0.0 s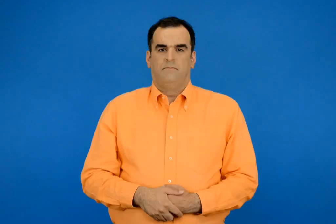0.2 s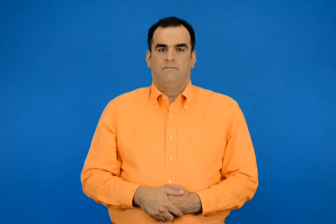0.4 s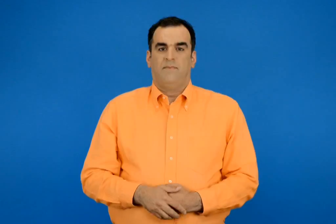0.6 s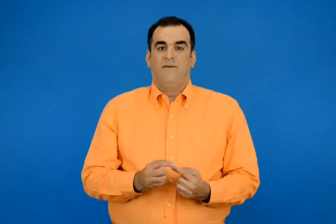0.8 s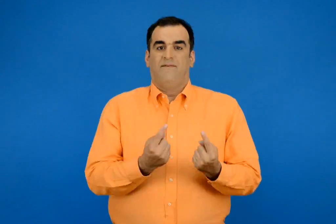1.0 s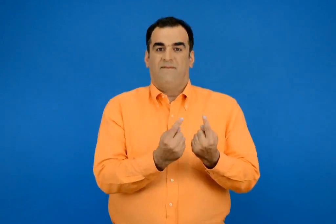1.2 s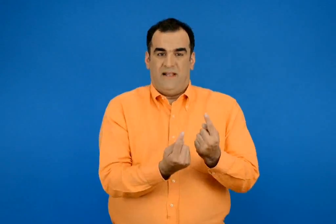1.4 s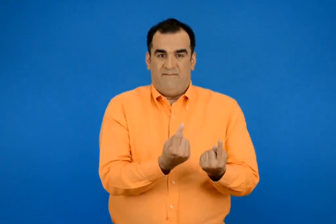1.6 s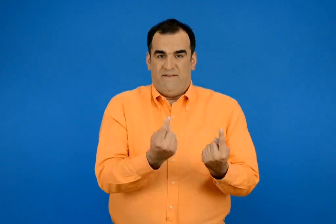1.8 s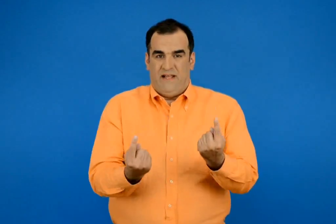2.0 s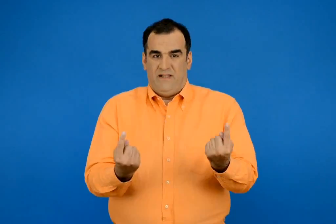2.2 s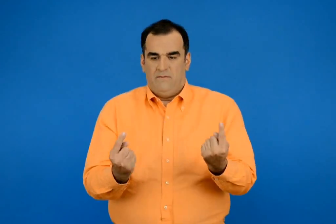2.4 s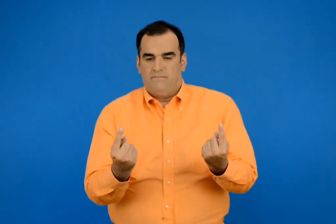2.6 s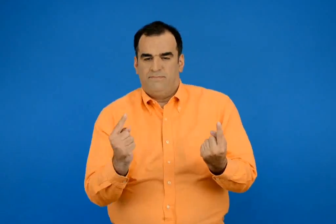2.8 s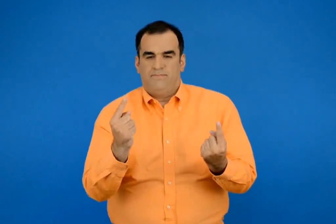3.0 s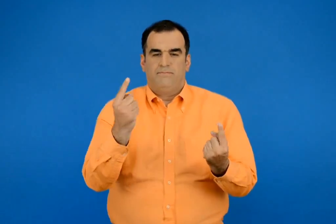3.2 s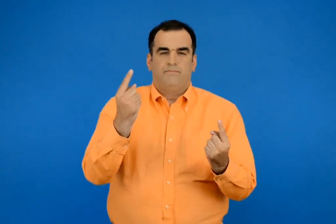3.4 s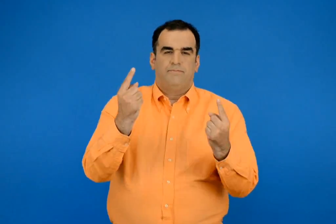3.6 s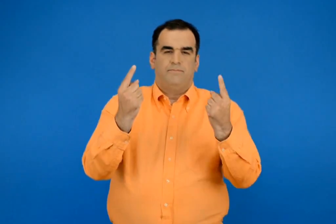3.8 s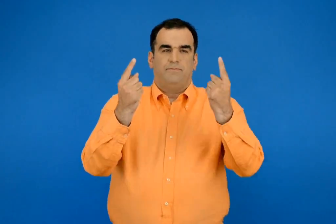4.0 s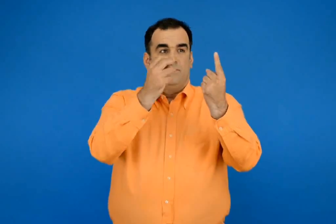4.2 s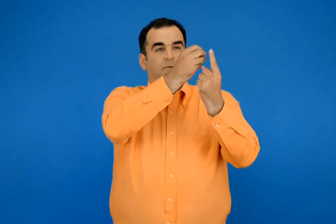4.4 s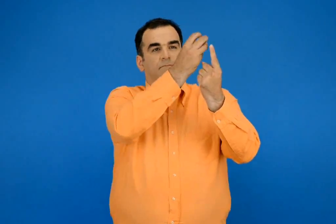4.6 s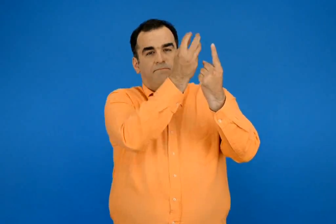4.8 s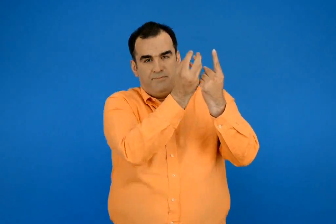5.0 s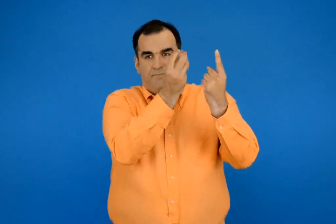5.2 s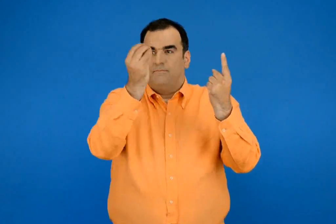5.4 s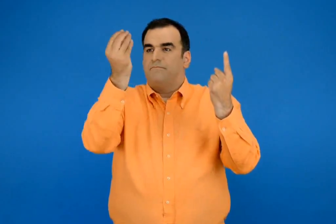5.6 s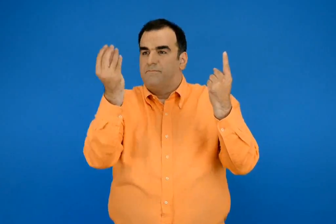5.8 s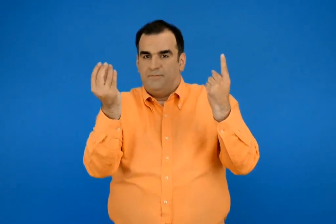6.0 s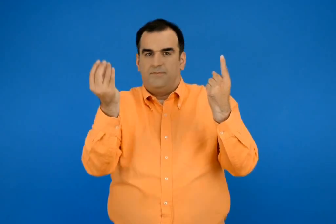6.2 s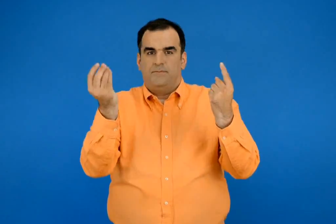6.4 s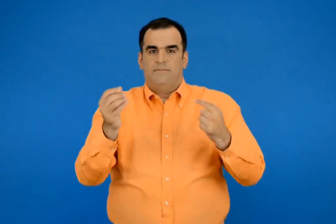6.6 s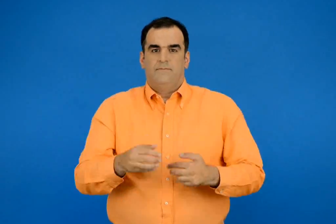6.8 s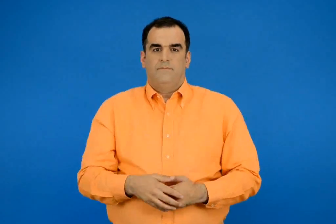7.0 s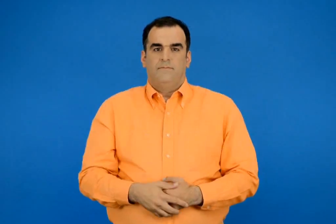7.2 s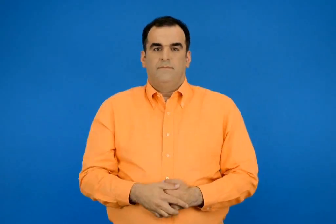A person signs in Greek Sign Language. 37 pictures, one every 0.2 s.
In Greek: τα φυτά για να φυτρώσουν και να κάνουν καρπό
